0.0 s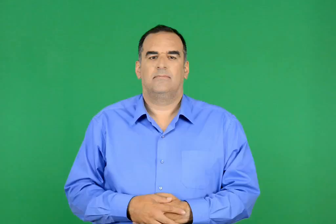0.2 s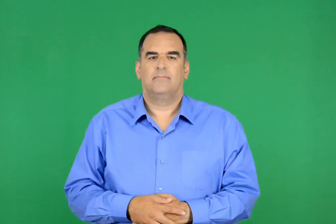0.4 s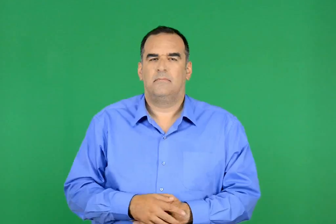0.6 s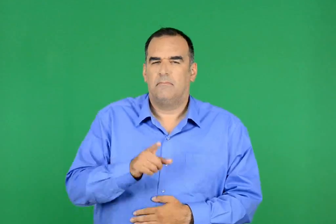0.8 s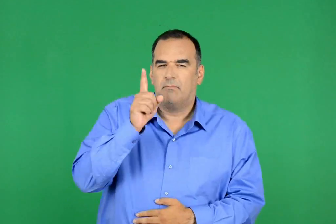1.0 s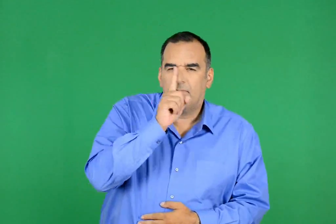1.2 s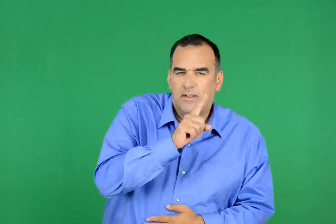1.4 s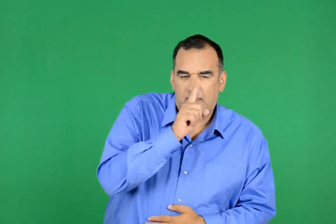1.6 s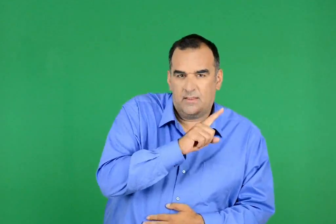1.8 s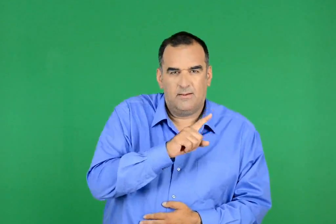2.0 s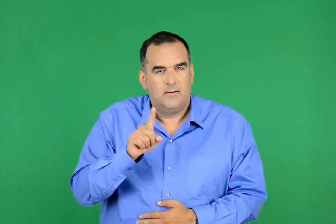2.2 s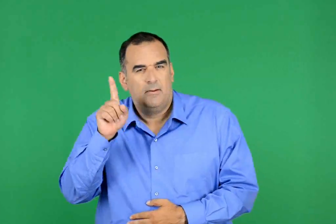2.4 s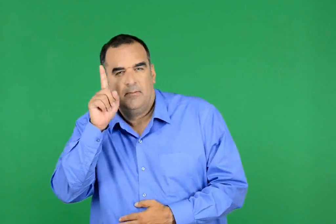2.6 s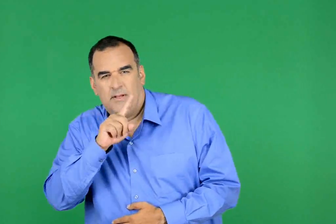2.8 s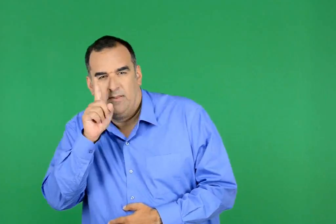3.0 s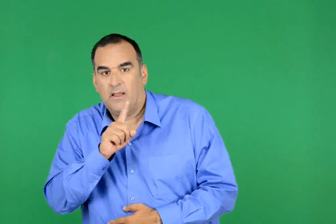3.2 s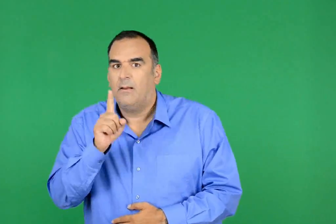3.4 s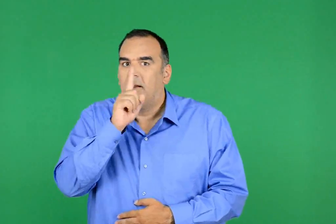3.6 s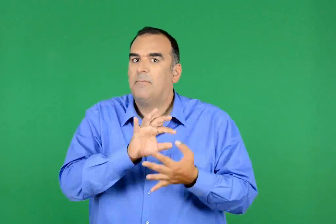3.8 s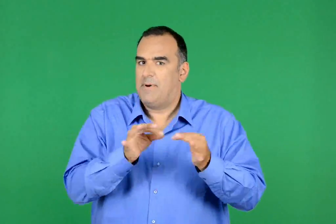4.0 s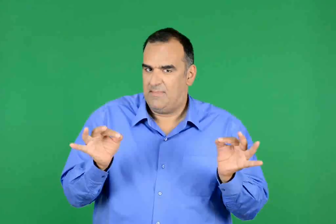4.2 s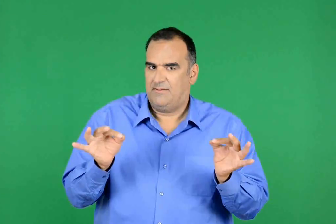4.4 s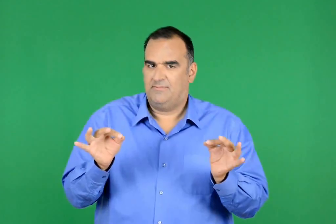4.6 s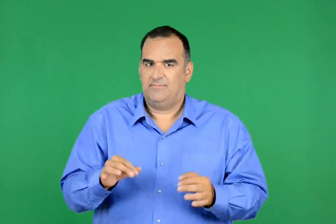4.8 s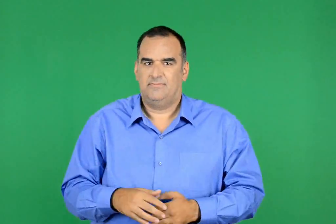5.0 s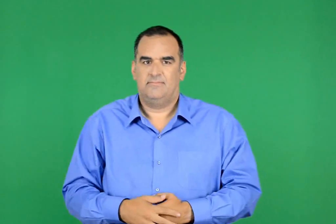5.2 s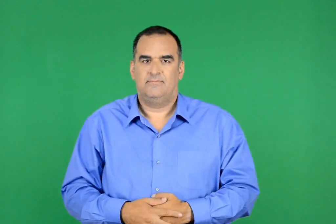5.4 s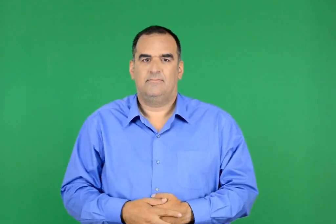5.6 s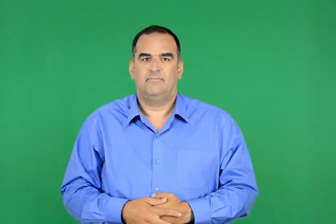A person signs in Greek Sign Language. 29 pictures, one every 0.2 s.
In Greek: μύθοι , μύθοι παραμύθι
